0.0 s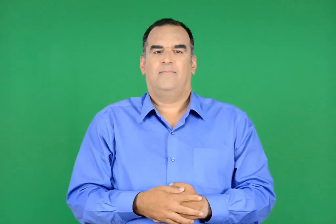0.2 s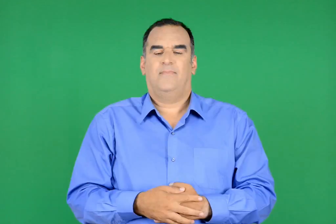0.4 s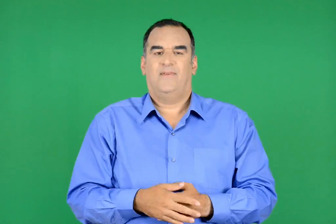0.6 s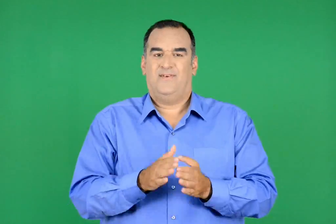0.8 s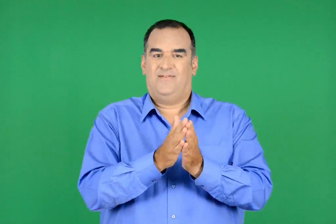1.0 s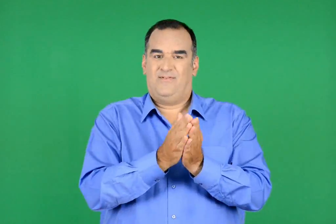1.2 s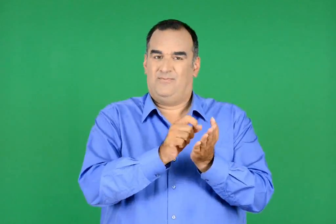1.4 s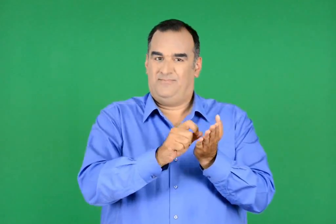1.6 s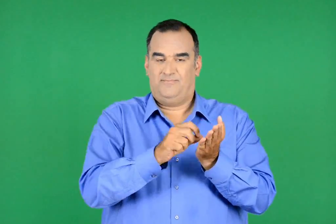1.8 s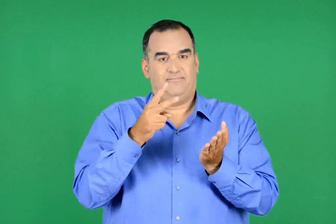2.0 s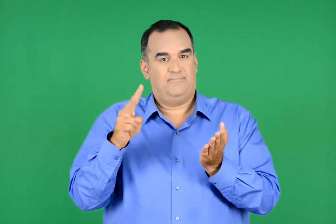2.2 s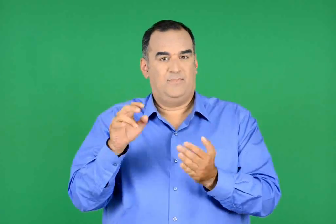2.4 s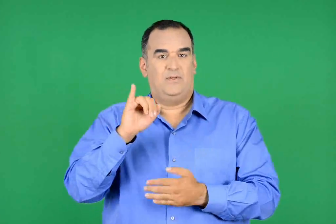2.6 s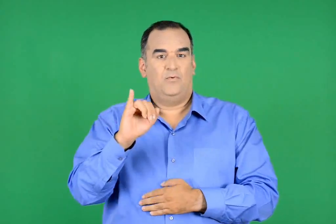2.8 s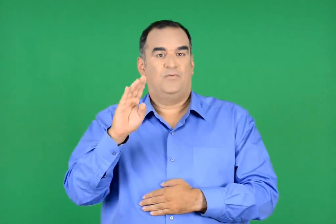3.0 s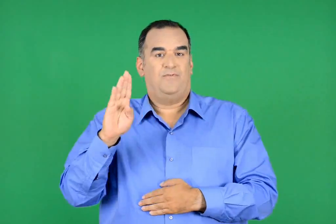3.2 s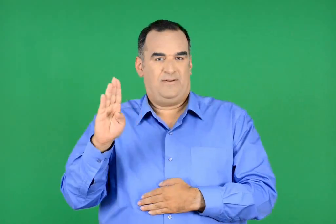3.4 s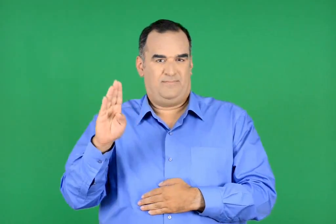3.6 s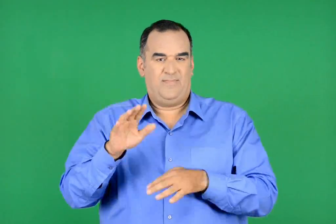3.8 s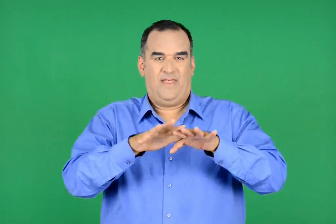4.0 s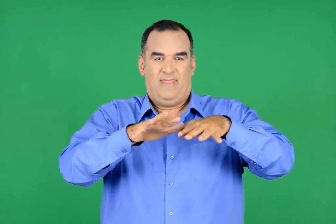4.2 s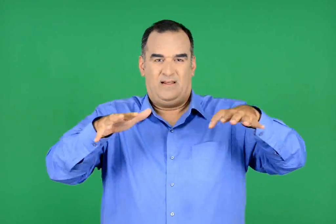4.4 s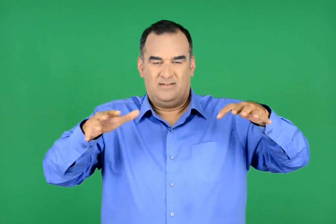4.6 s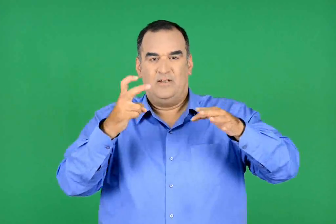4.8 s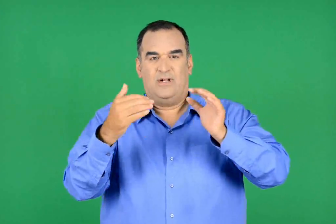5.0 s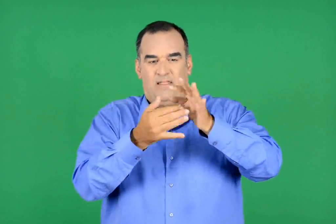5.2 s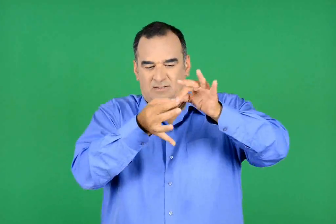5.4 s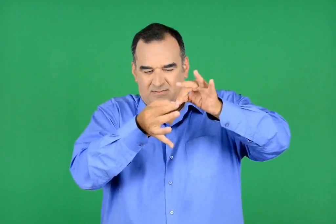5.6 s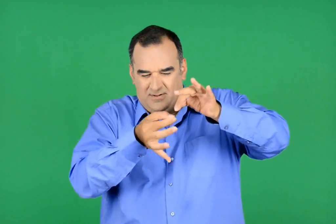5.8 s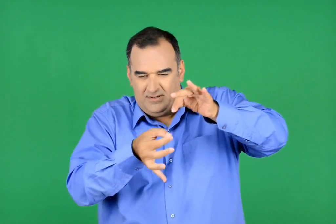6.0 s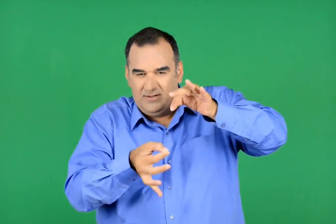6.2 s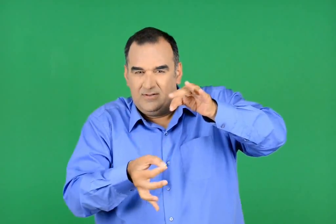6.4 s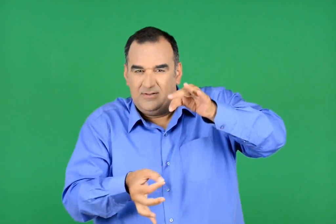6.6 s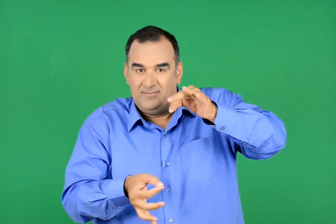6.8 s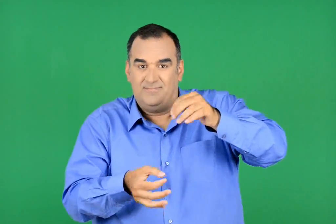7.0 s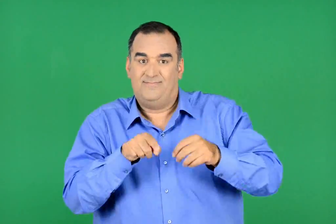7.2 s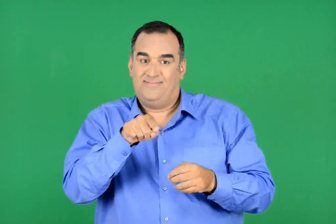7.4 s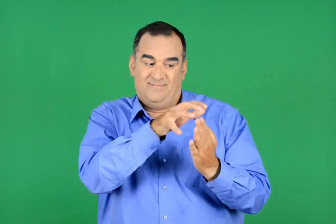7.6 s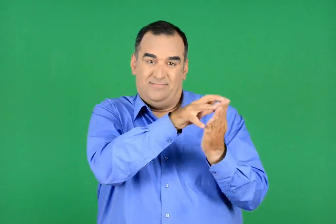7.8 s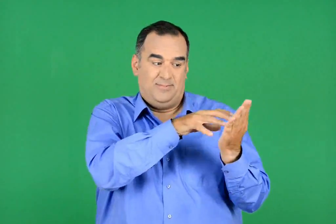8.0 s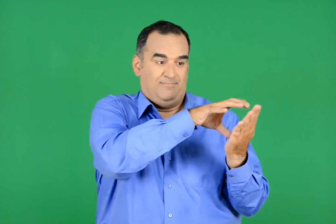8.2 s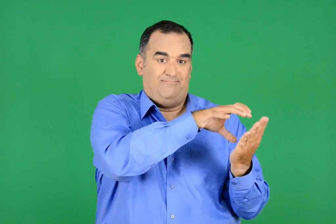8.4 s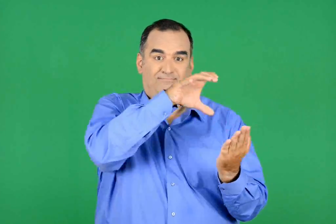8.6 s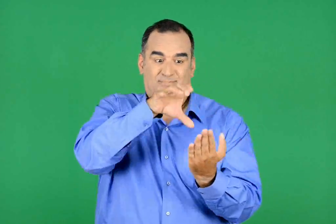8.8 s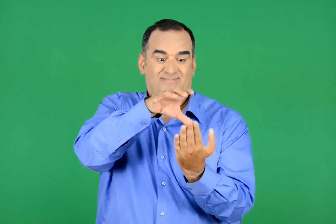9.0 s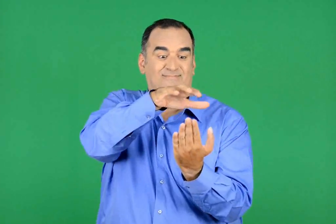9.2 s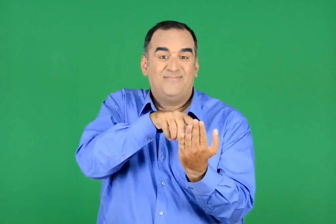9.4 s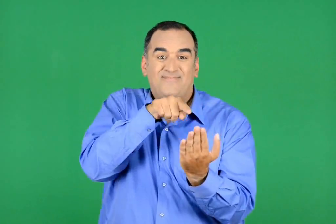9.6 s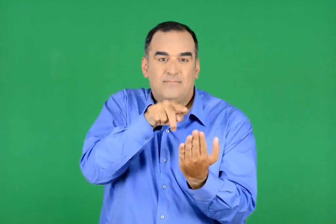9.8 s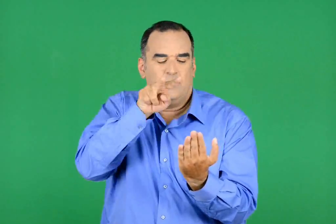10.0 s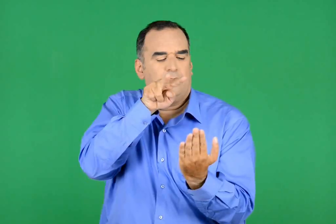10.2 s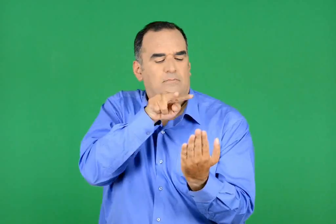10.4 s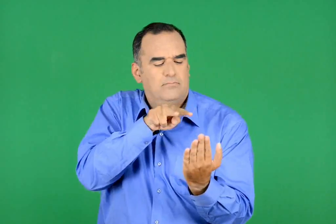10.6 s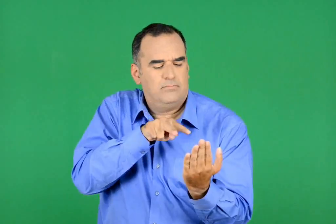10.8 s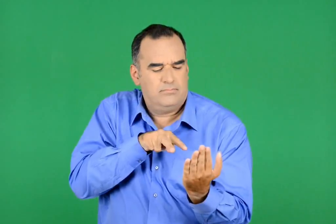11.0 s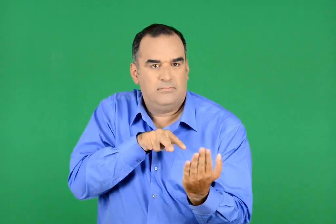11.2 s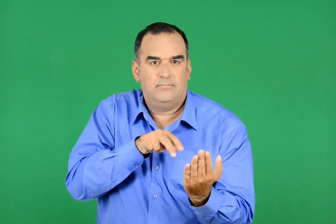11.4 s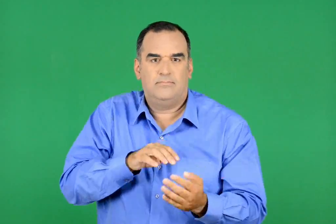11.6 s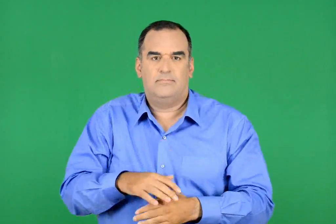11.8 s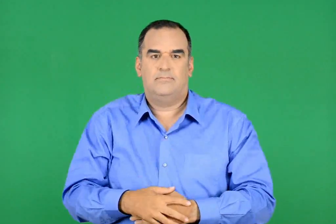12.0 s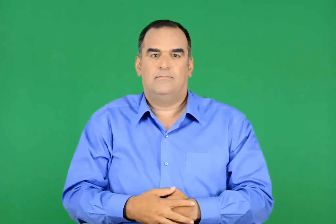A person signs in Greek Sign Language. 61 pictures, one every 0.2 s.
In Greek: το τμήμα που θα διαβάσετε προέρχεται από το βιβλίο του ιουλίου βερν είκοσι χιλιάδες λεύγες κάτω από τις θάλασσες
